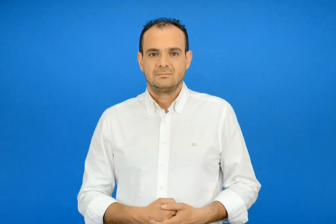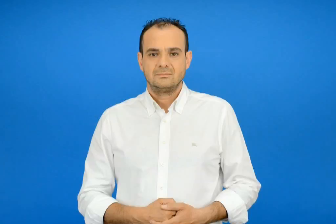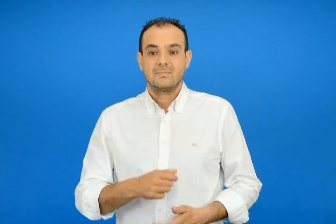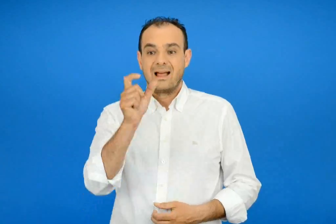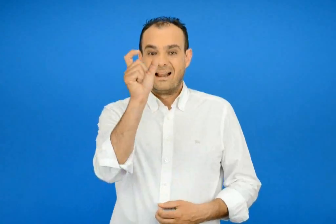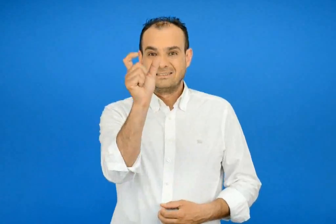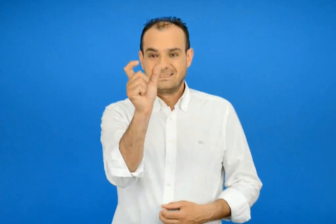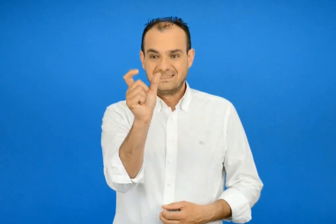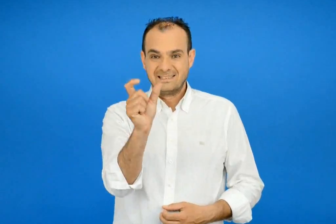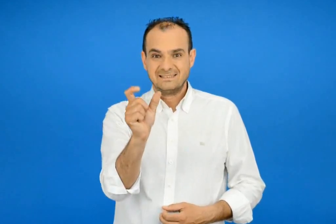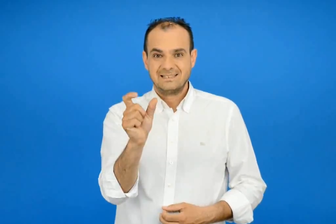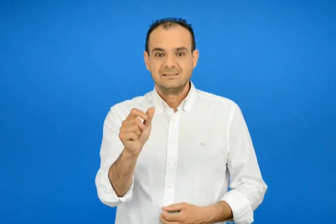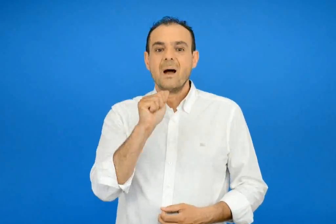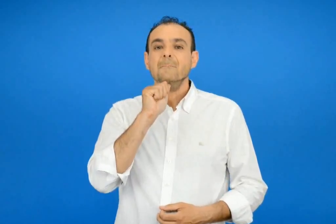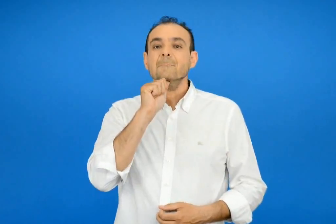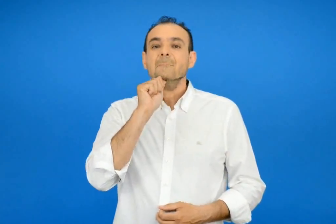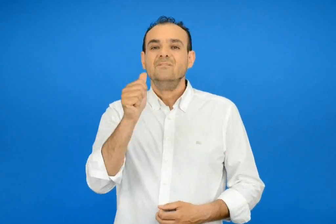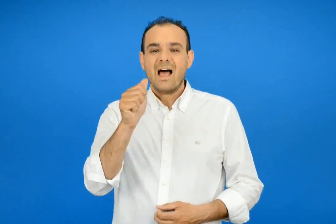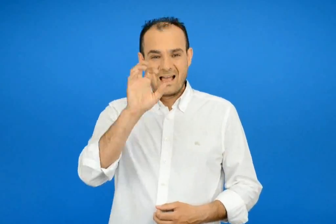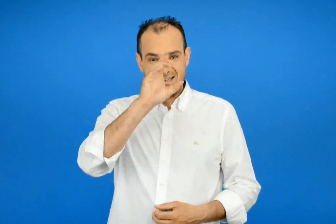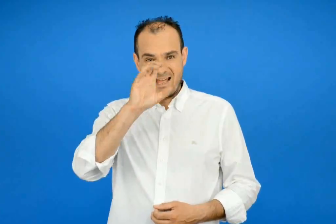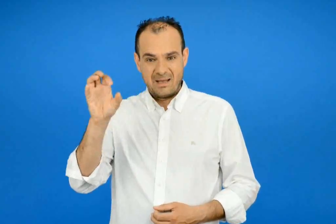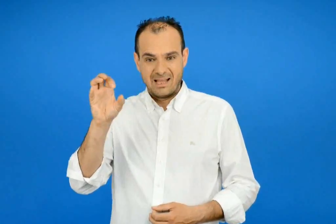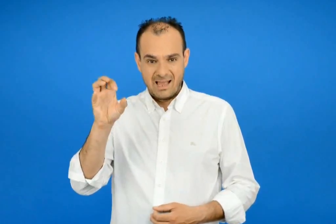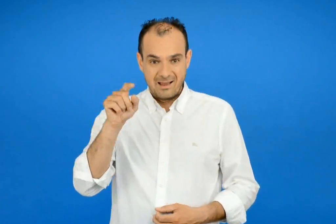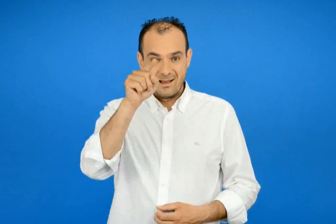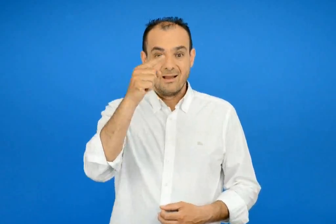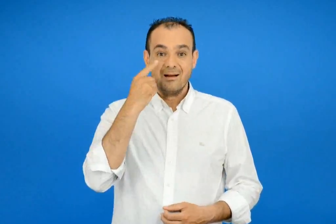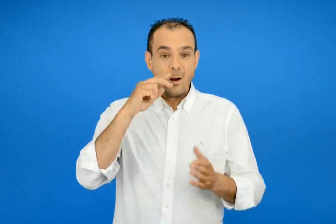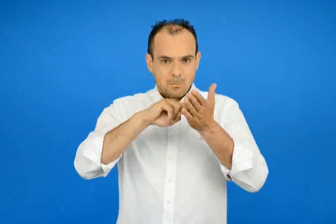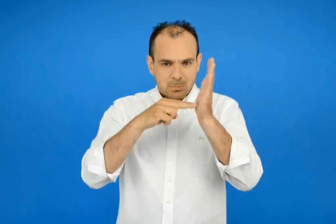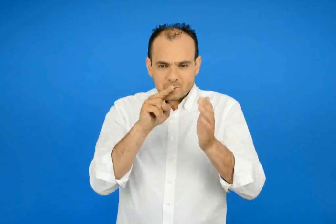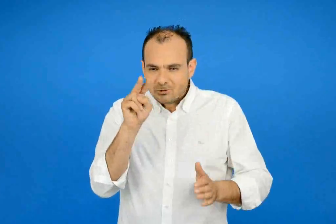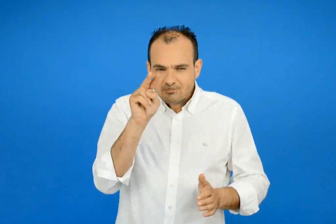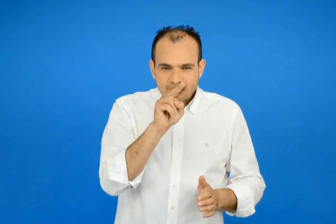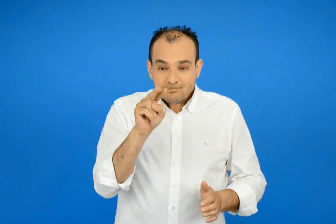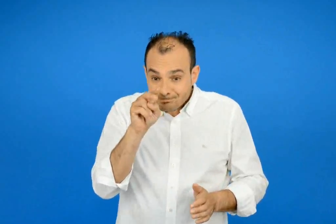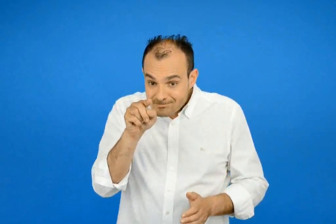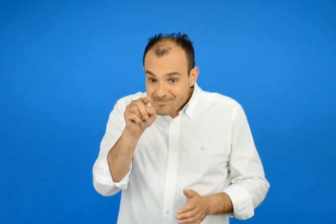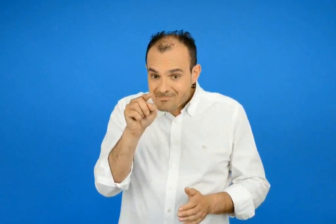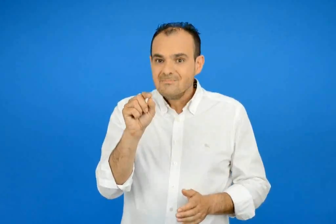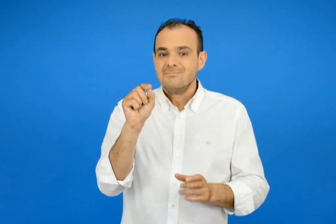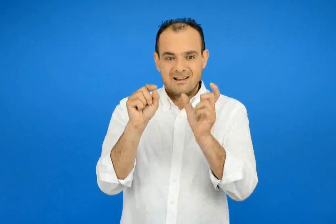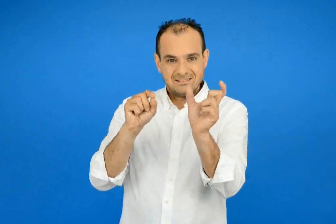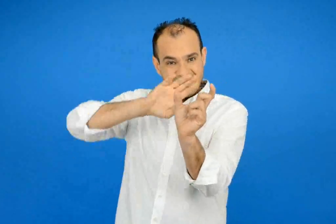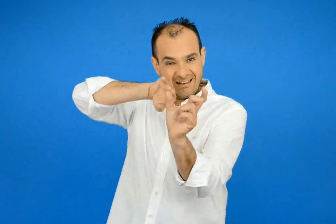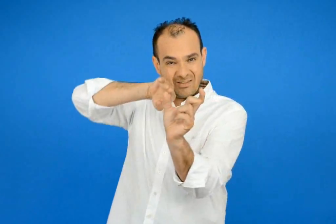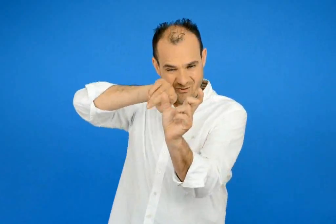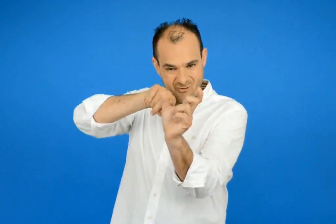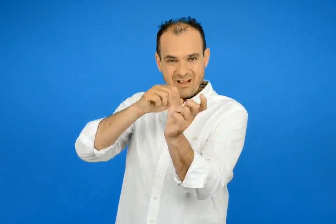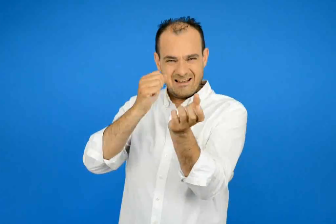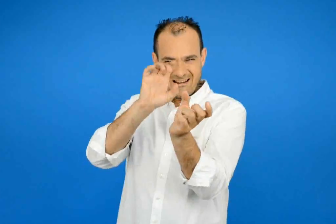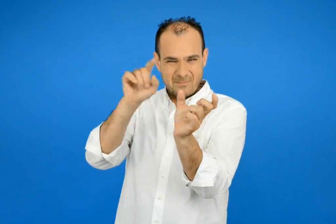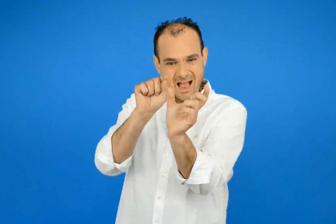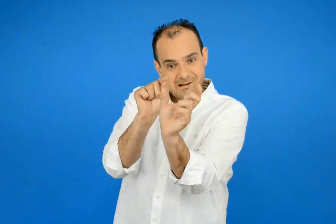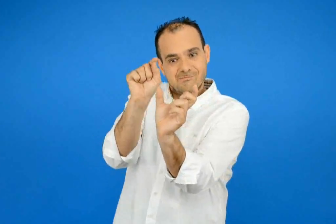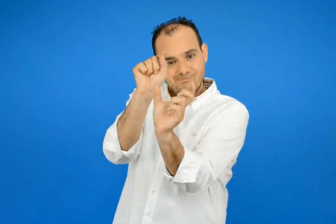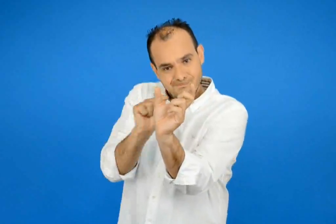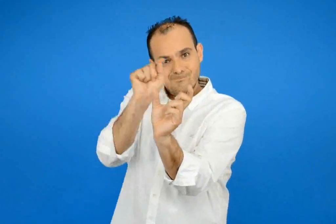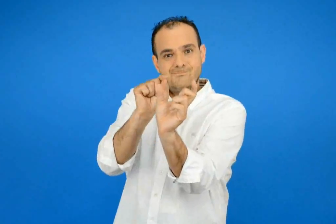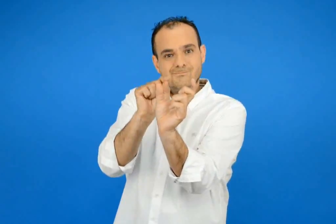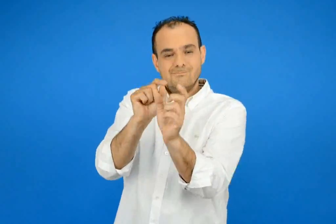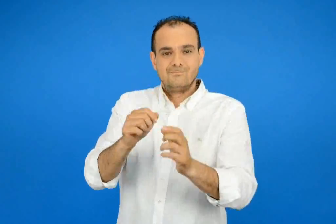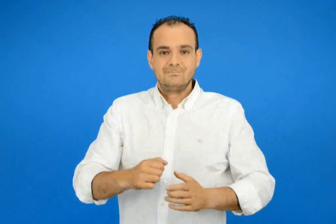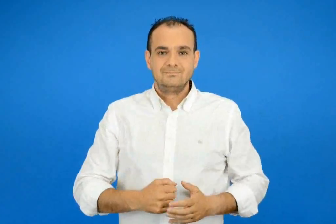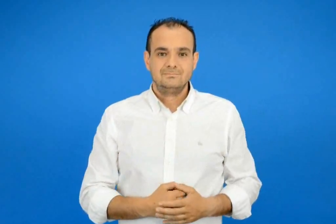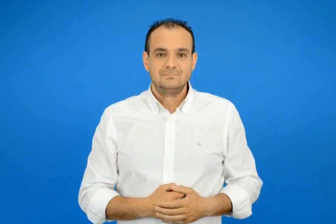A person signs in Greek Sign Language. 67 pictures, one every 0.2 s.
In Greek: πρόσεξε τις λέξεις με τα μαύρα γράμματα και βαλέ σε κύκλο το τελευταίο γράμμα τους
